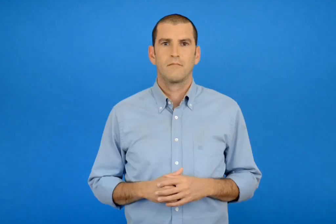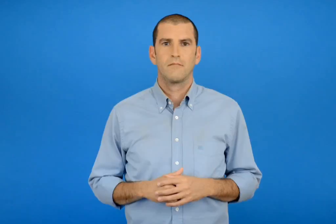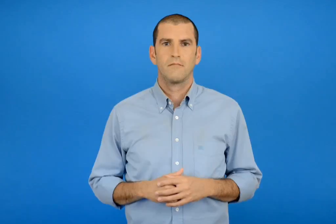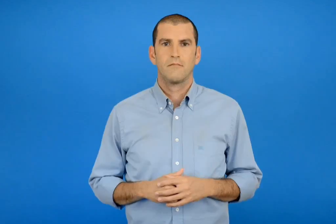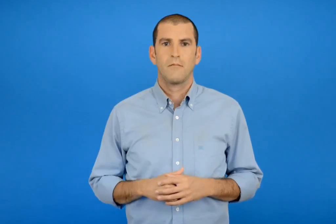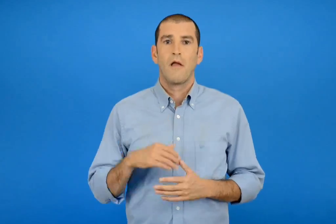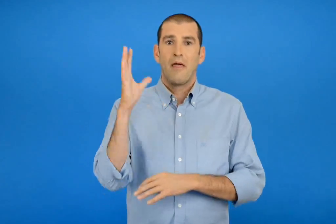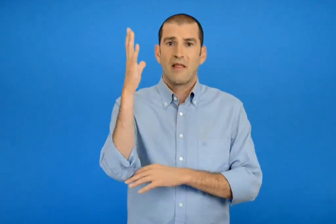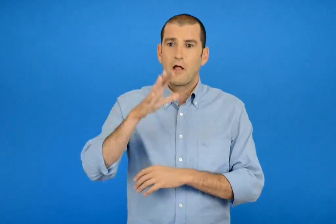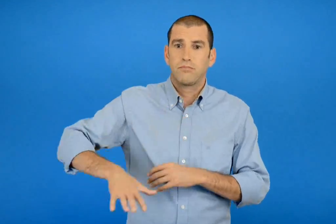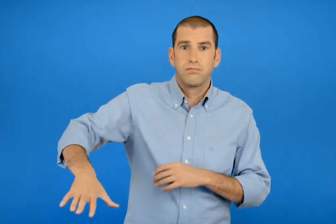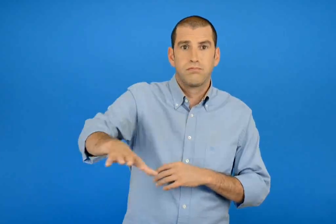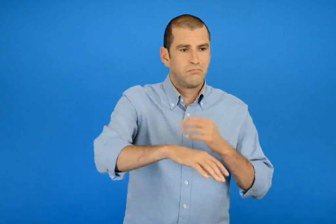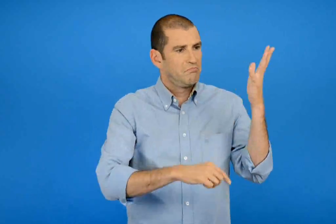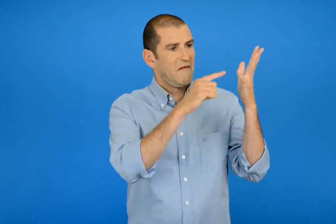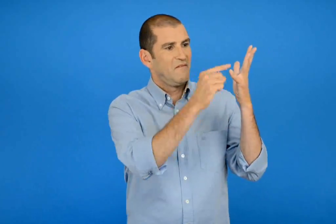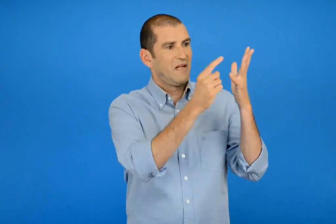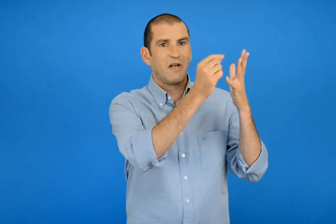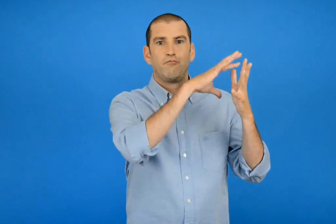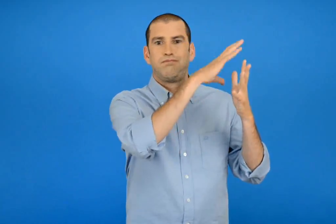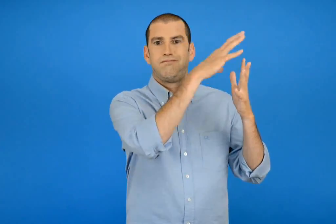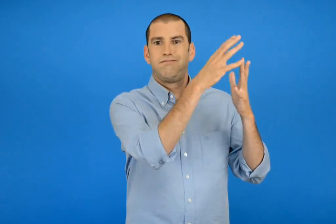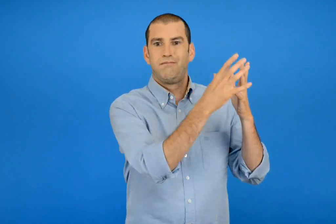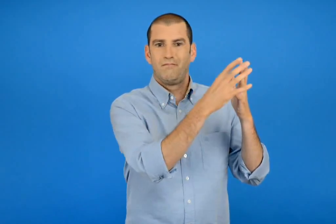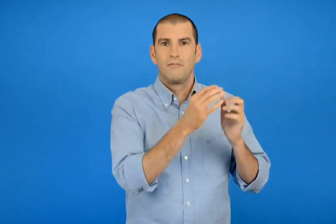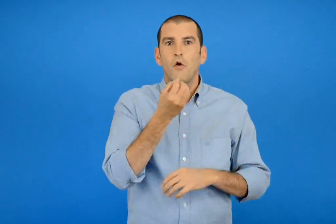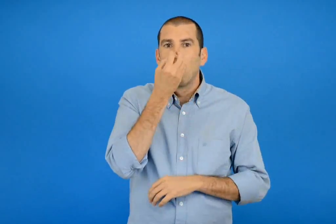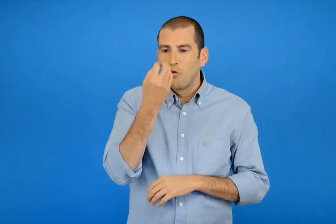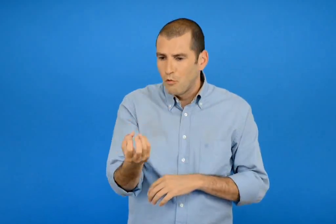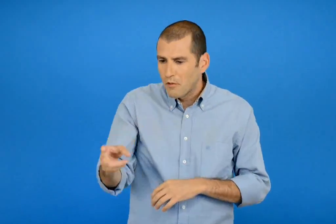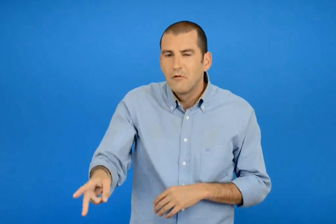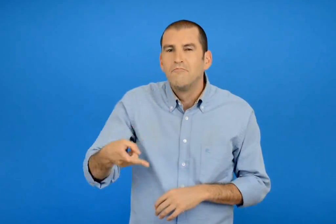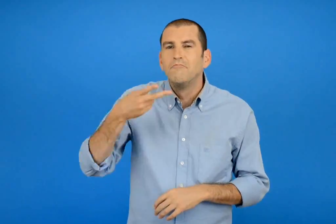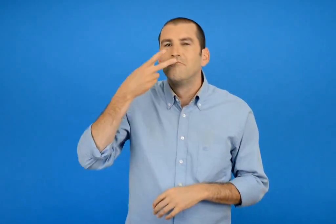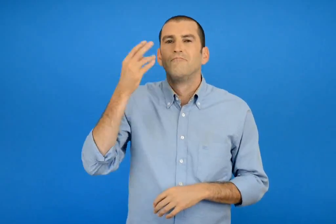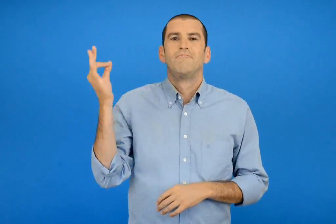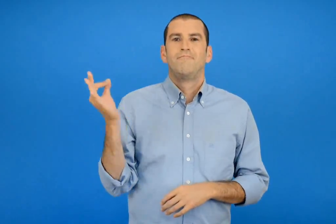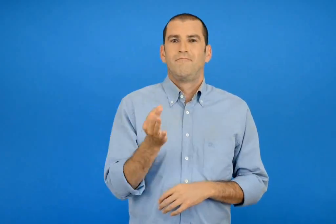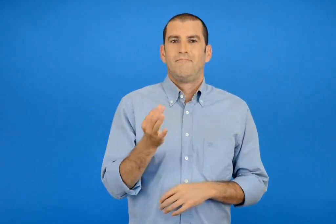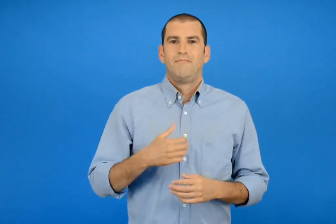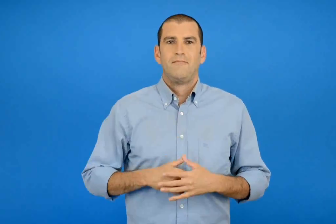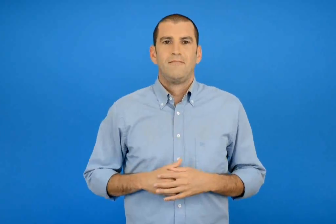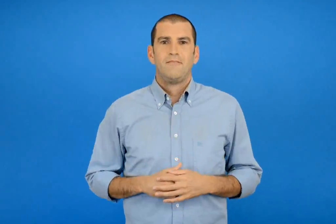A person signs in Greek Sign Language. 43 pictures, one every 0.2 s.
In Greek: όλα τα δέντρα έχουν γεμίσει φύλλα τα λουλούδια μυρίζουν ωραία
